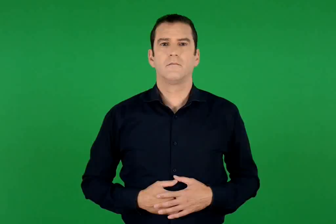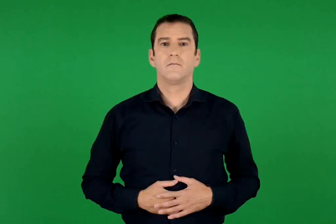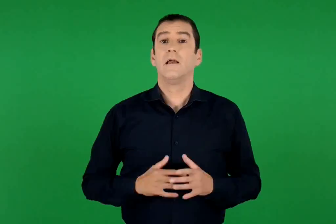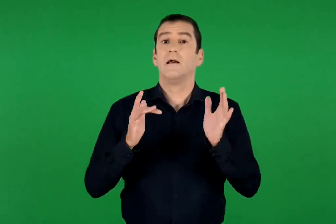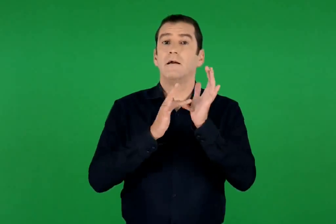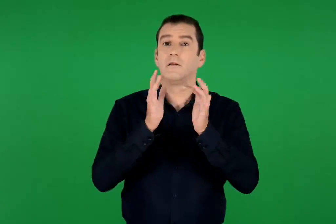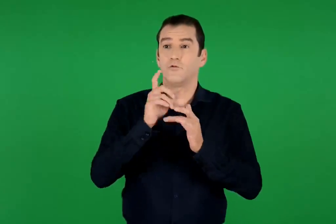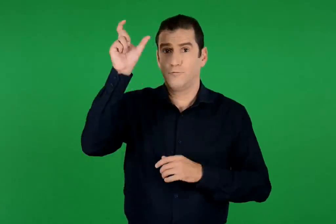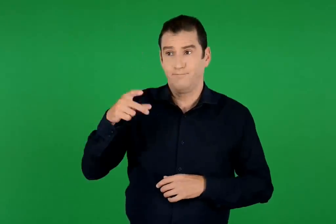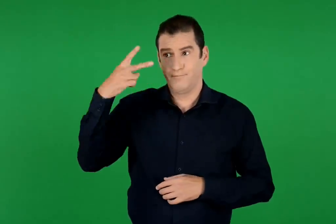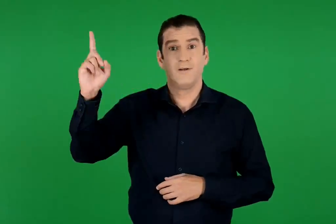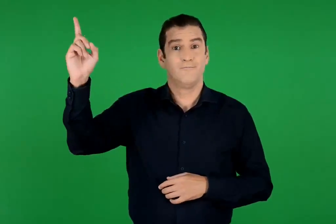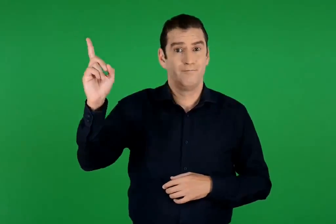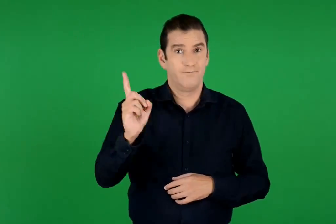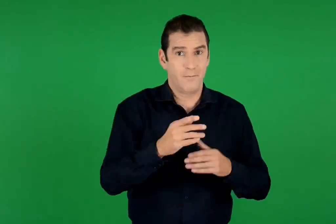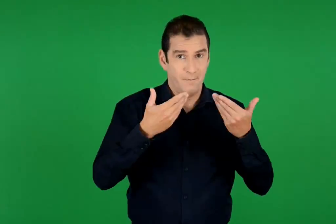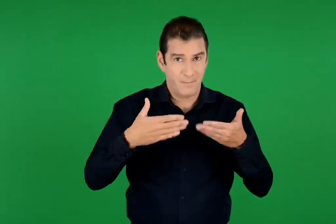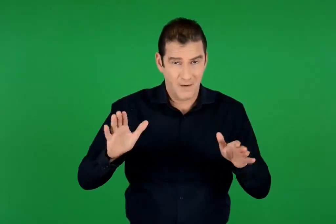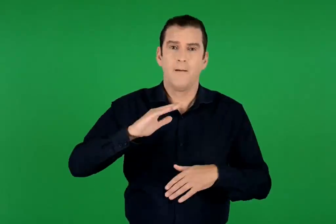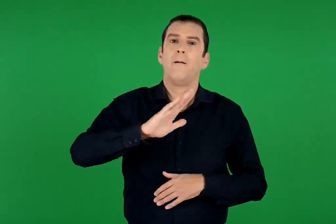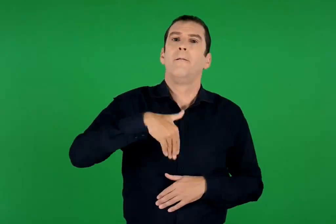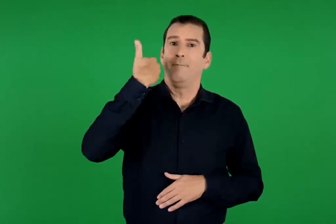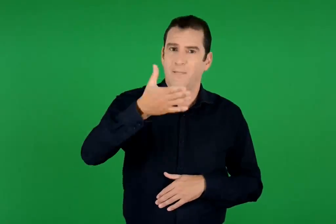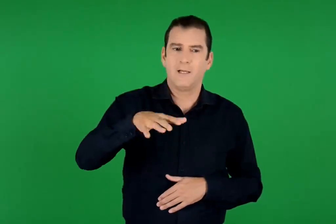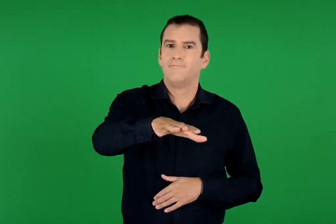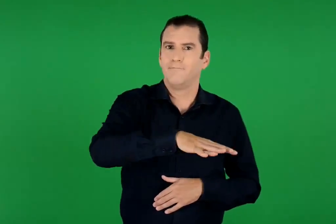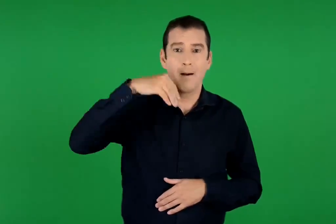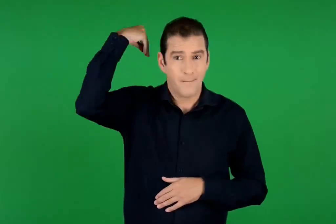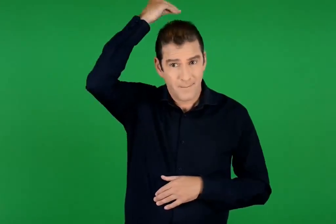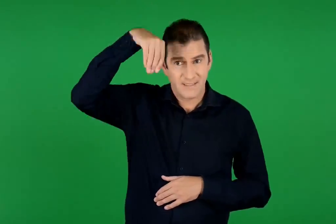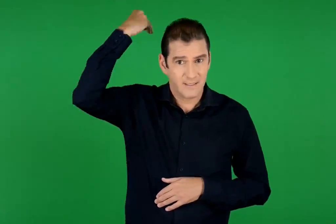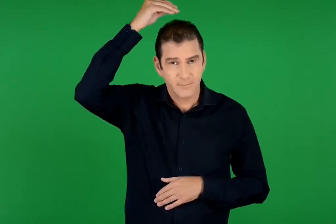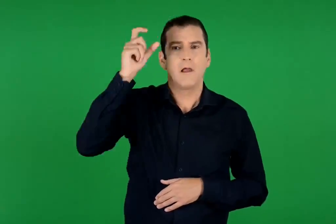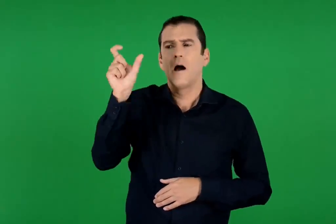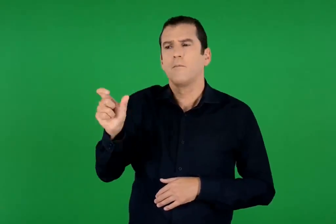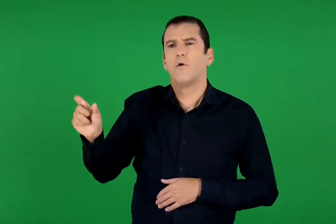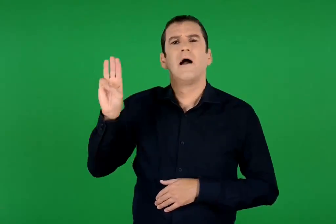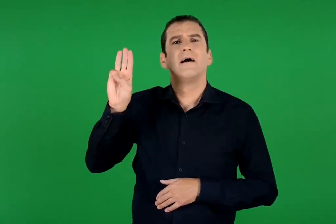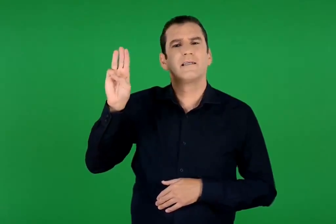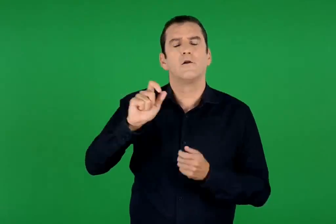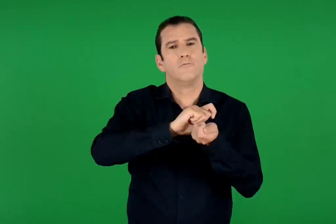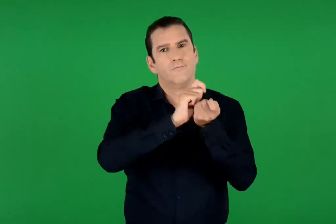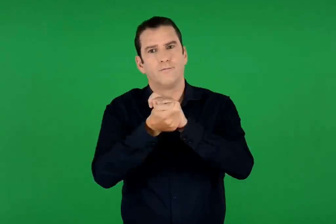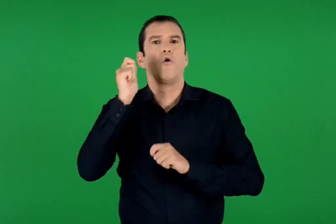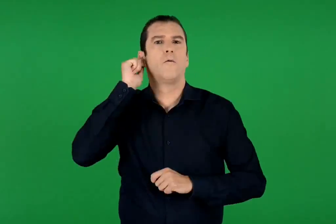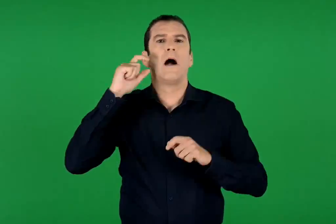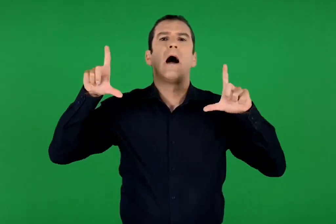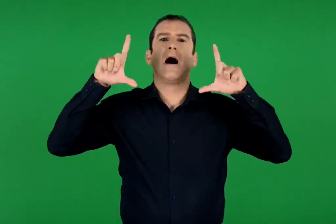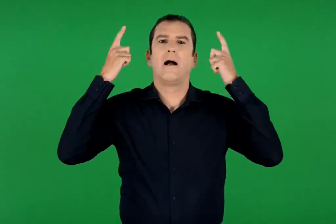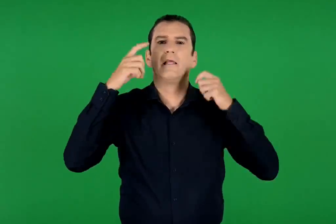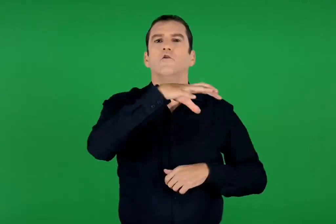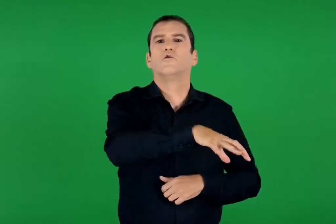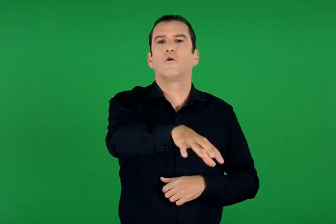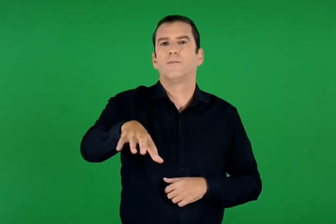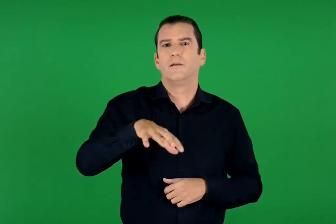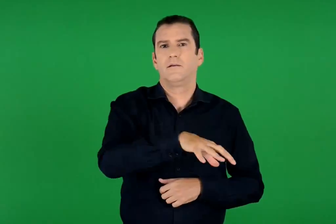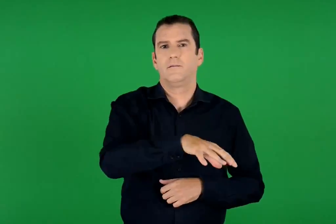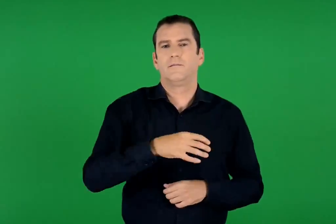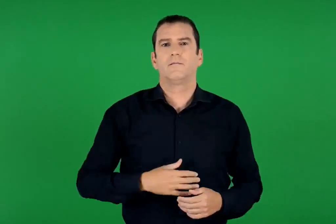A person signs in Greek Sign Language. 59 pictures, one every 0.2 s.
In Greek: μετά τον ερχομό του χριστού , η παλαιστίνη ονομάστηκε από τους χριστιανούς άγιοι τόποι
